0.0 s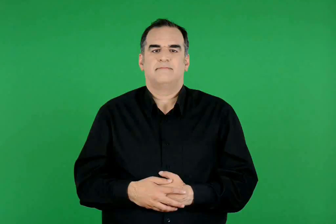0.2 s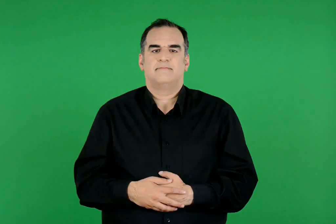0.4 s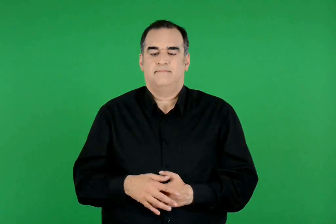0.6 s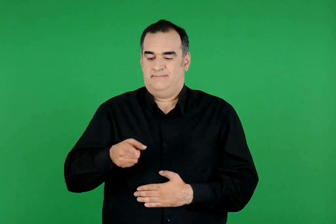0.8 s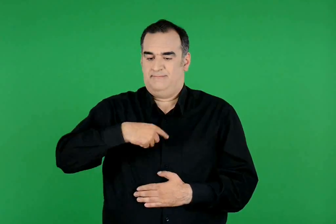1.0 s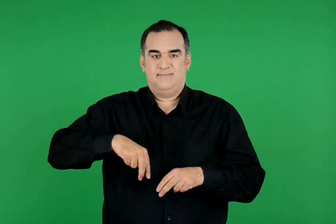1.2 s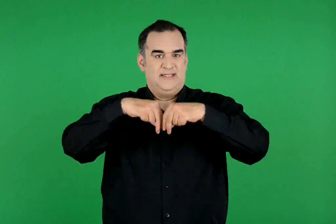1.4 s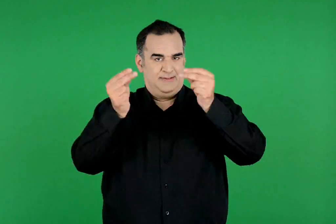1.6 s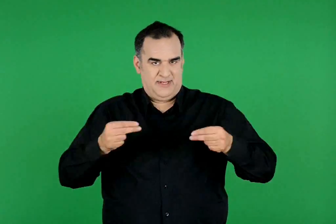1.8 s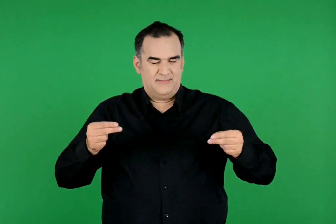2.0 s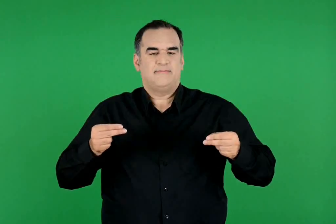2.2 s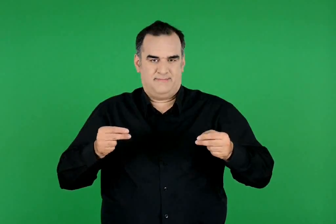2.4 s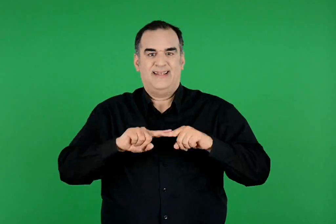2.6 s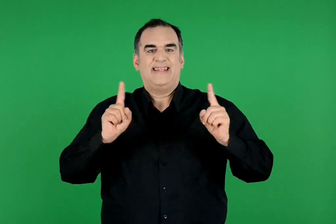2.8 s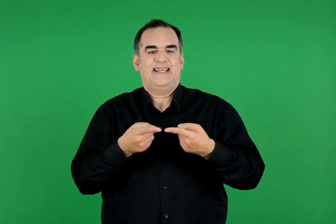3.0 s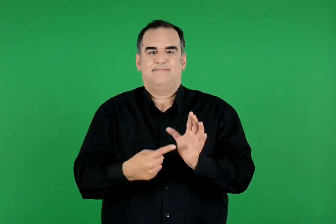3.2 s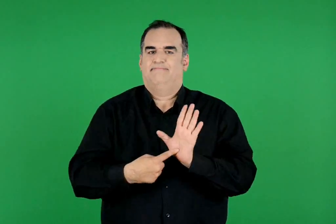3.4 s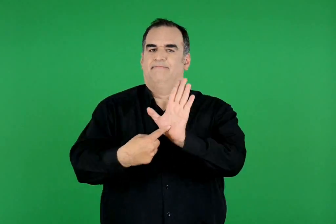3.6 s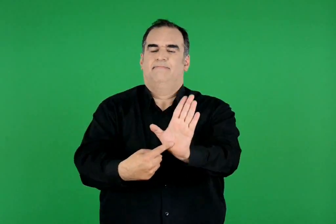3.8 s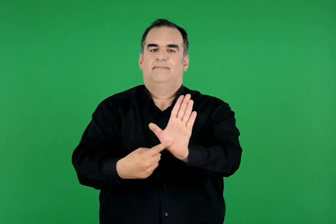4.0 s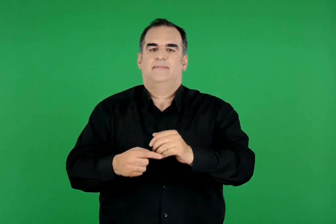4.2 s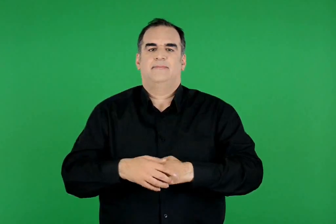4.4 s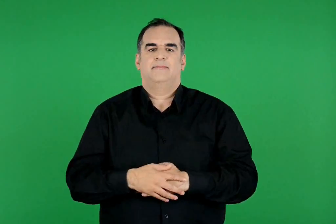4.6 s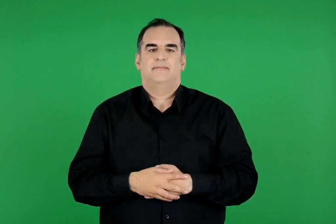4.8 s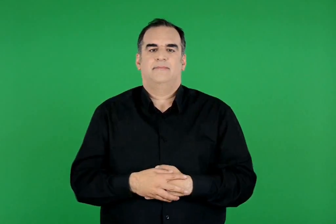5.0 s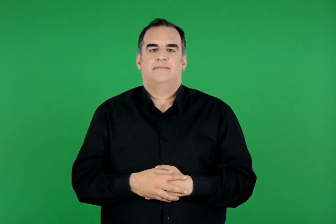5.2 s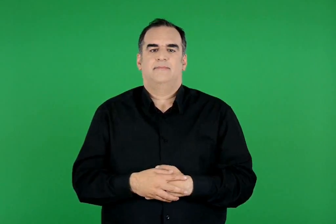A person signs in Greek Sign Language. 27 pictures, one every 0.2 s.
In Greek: ανακοινώνουμε στην τάξη τα συμπεράσματά μας
